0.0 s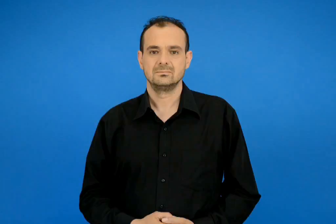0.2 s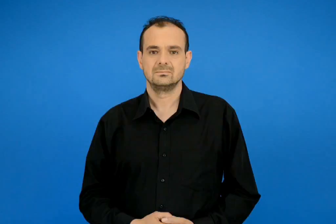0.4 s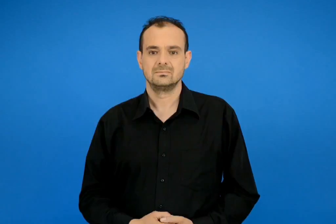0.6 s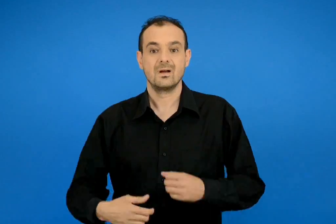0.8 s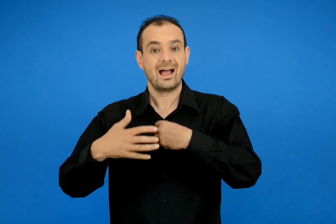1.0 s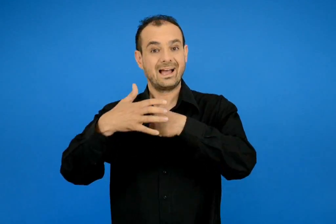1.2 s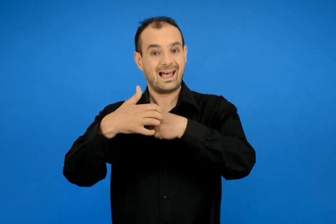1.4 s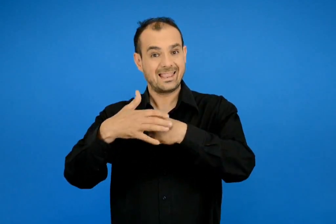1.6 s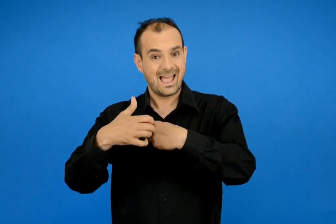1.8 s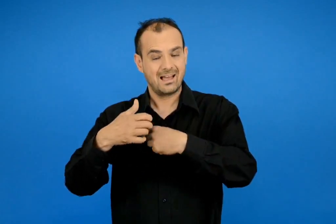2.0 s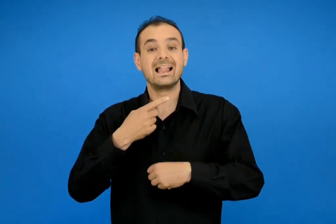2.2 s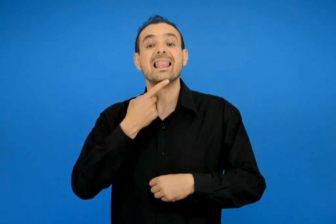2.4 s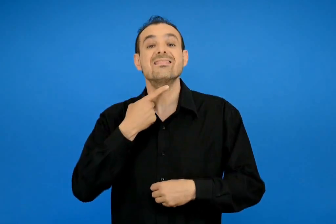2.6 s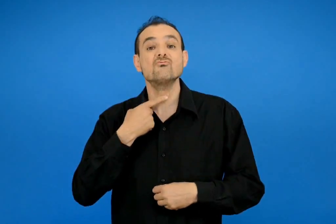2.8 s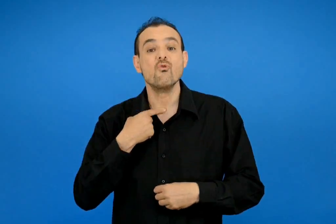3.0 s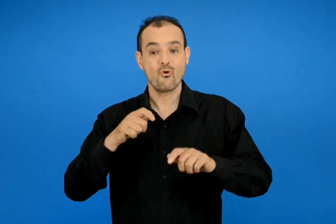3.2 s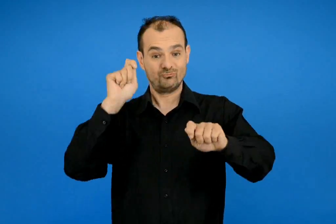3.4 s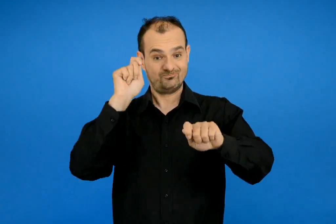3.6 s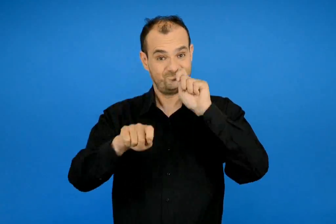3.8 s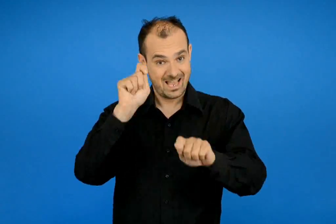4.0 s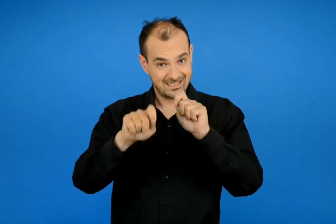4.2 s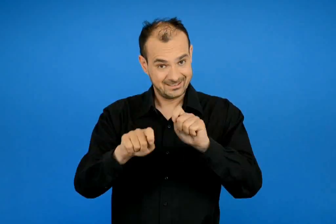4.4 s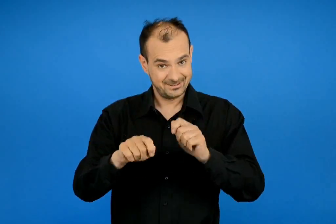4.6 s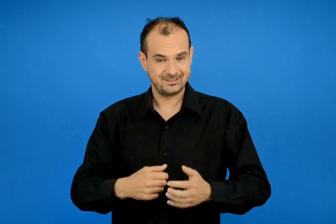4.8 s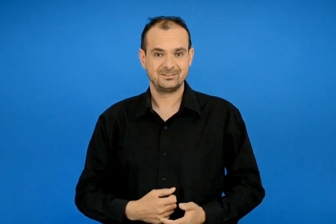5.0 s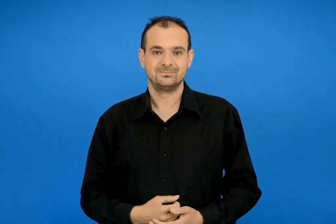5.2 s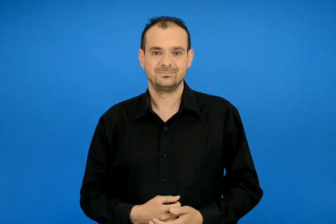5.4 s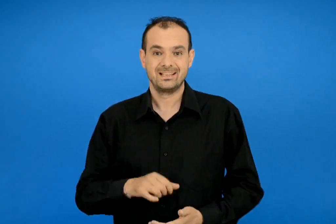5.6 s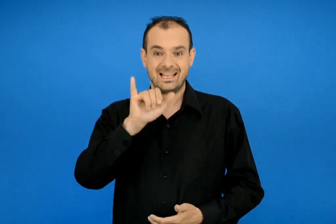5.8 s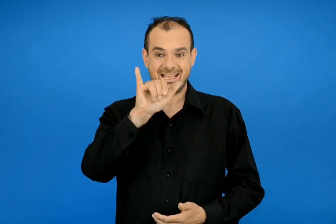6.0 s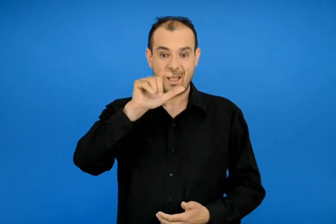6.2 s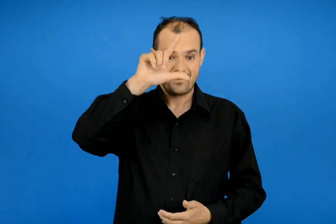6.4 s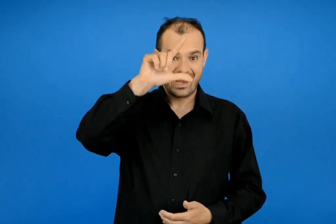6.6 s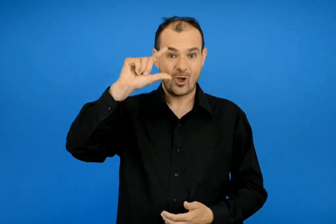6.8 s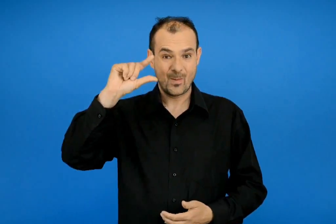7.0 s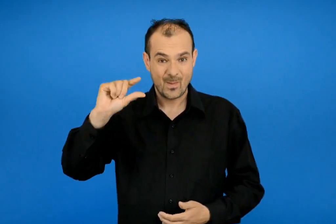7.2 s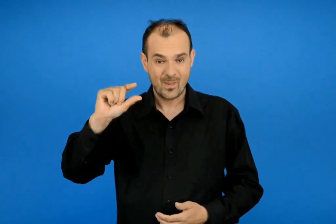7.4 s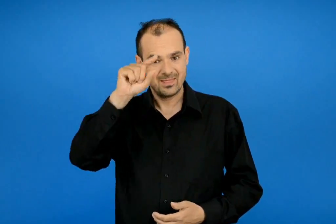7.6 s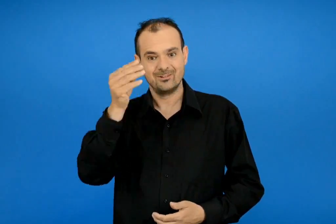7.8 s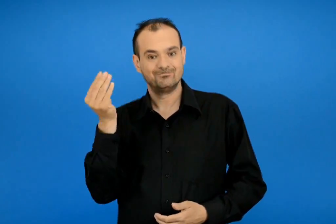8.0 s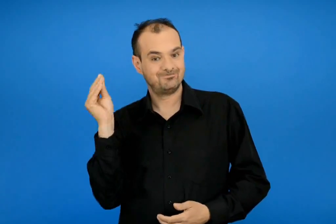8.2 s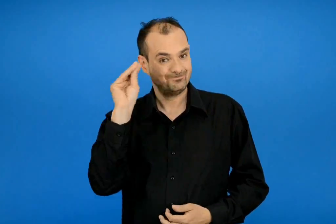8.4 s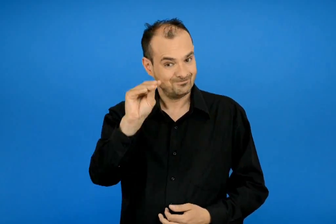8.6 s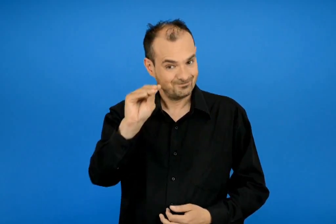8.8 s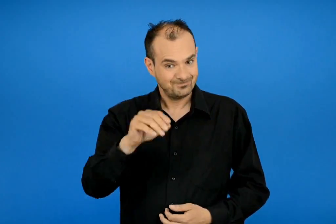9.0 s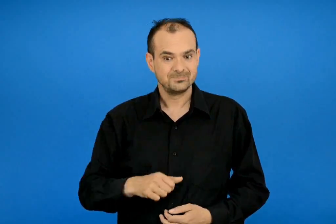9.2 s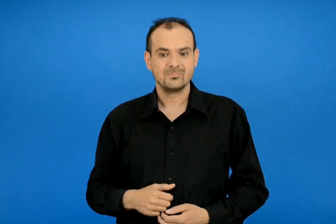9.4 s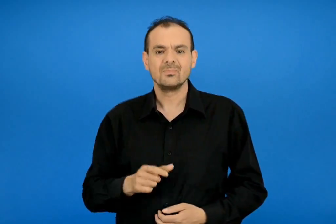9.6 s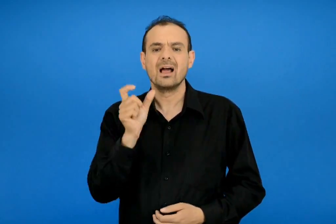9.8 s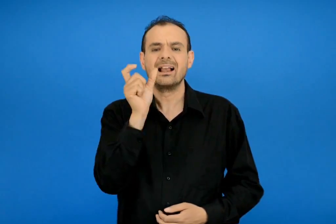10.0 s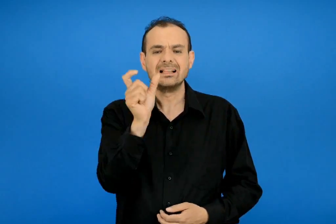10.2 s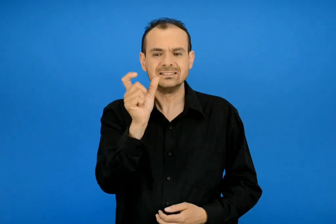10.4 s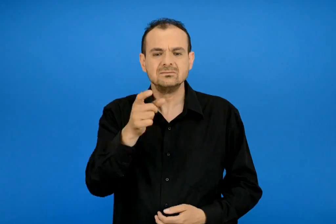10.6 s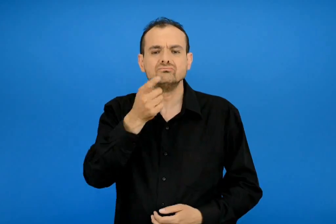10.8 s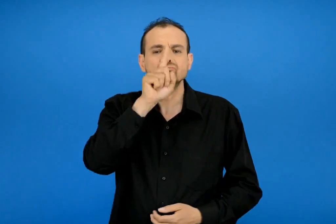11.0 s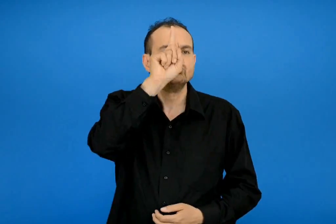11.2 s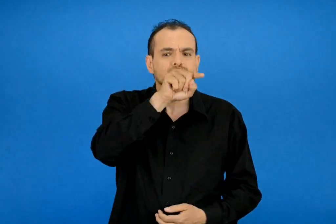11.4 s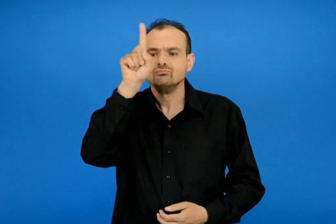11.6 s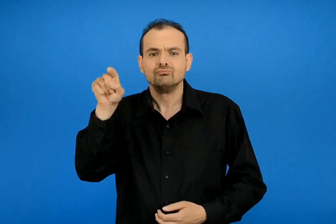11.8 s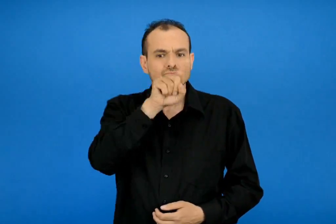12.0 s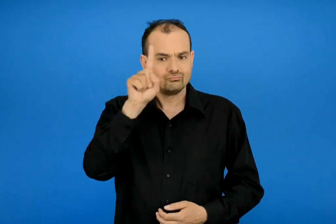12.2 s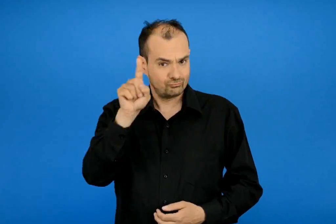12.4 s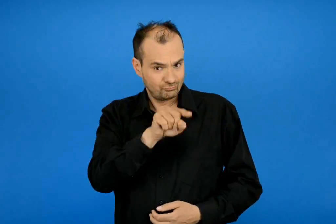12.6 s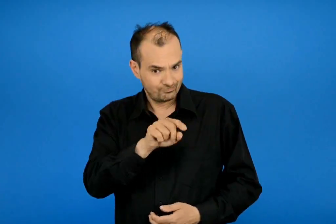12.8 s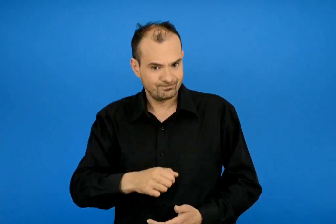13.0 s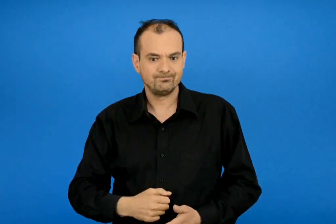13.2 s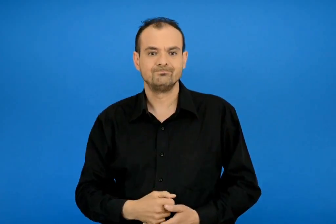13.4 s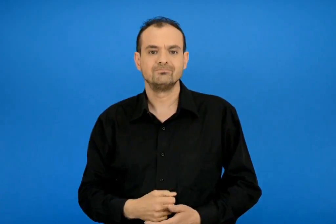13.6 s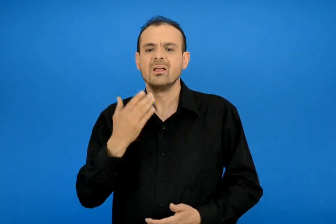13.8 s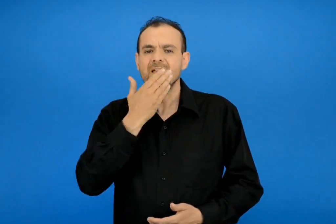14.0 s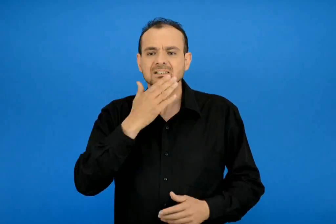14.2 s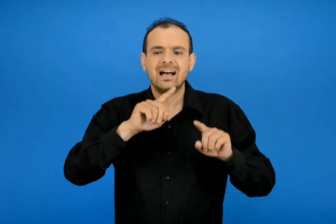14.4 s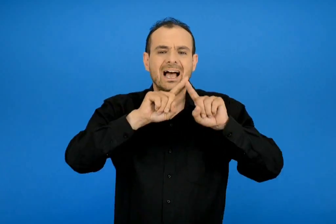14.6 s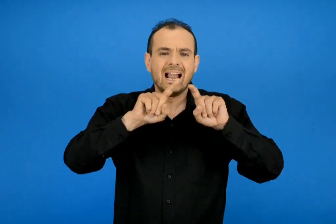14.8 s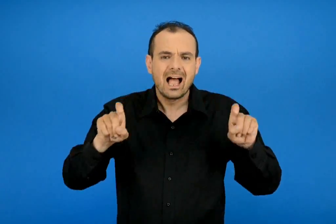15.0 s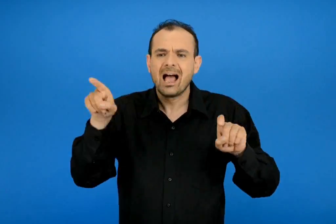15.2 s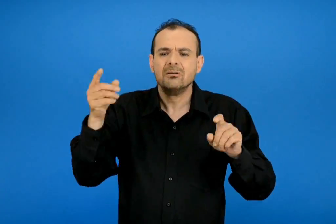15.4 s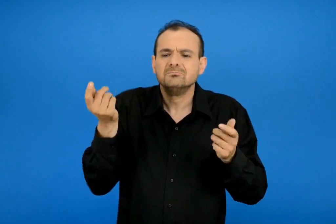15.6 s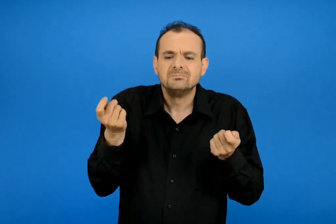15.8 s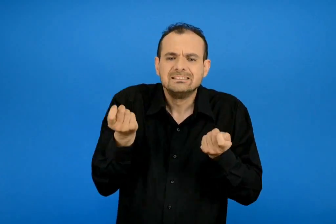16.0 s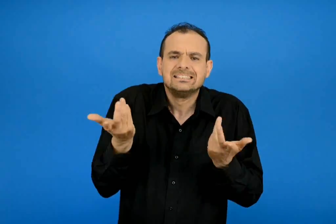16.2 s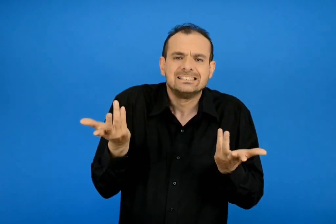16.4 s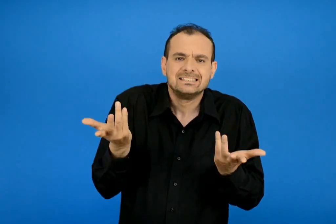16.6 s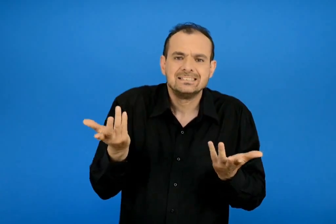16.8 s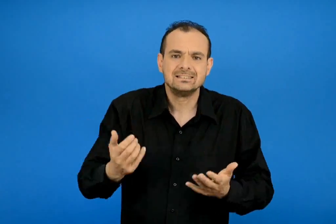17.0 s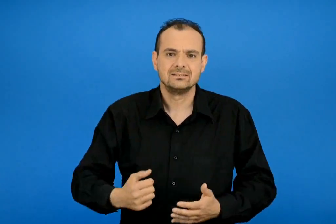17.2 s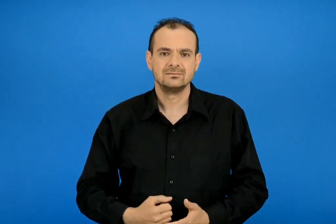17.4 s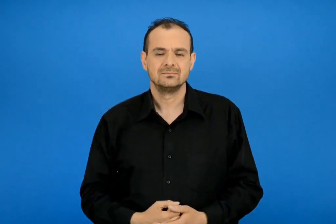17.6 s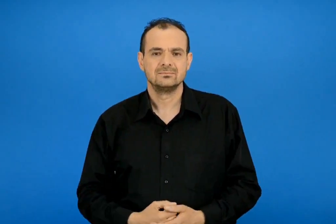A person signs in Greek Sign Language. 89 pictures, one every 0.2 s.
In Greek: η γάτα φτιάχνει γλυκό συμπλήρωσε τα υ υ βάλε τόνο όπου χρειάζεται και διάβασε τα υλικά που χρησιμοποιεί
